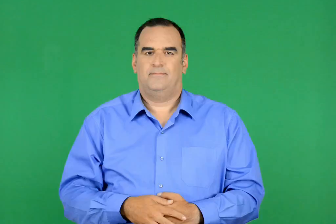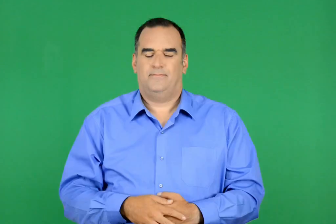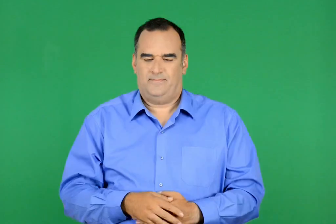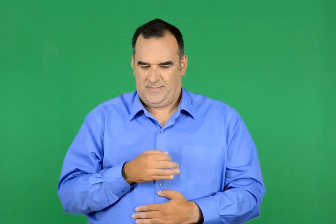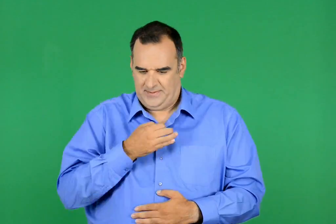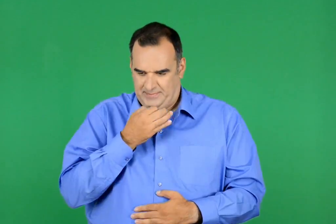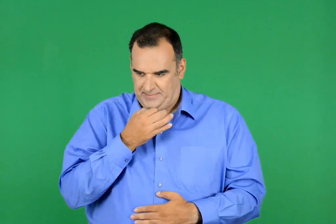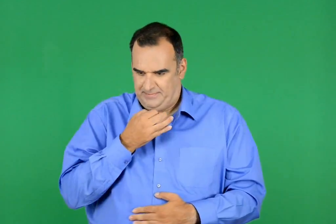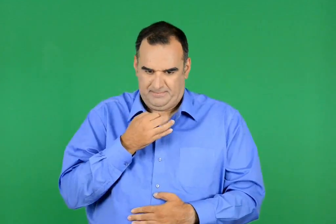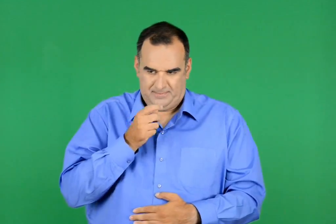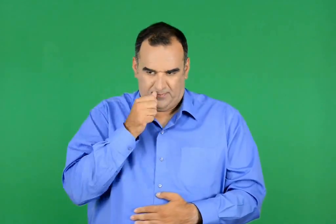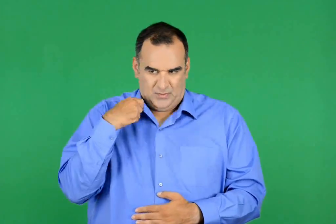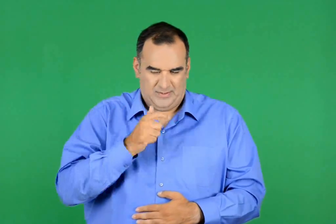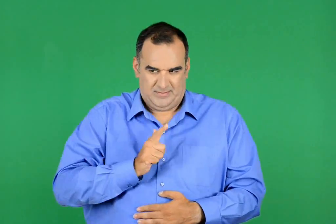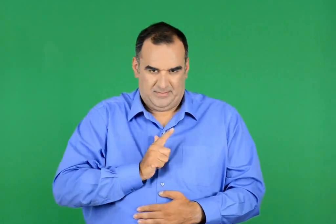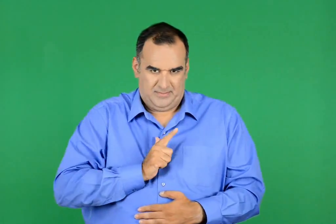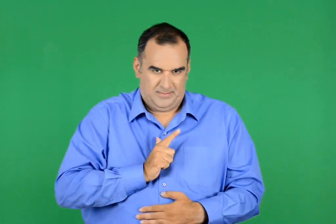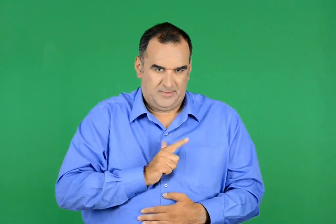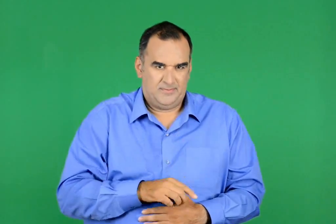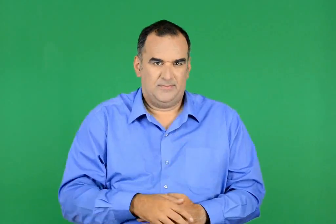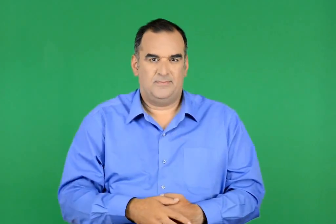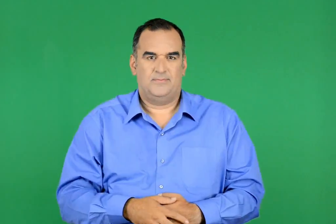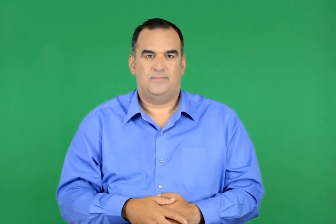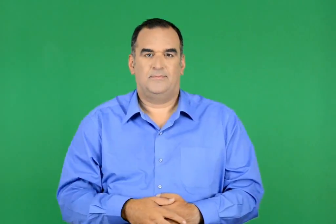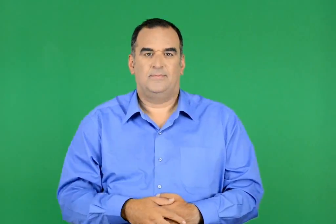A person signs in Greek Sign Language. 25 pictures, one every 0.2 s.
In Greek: με περιμένουν οι γονείς µου , ψέλλισα
